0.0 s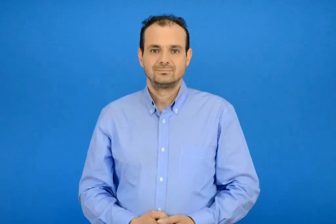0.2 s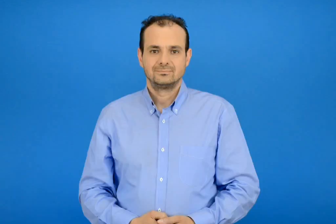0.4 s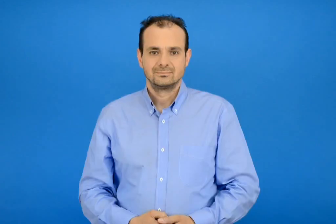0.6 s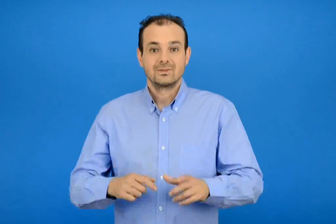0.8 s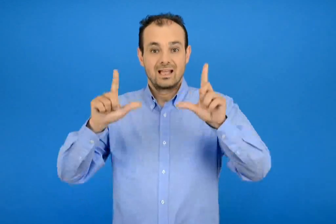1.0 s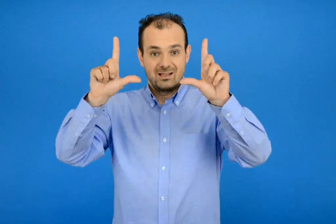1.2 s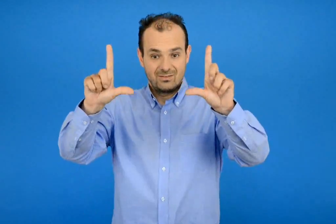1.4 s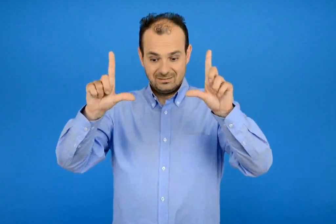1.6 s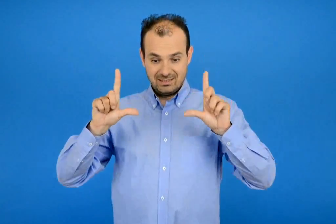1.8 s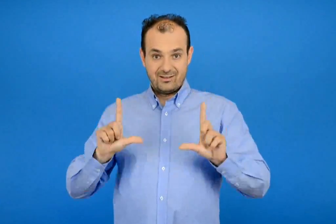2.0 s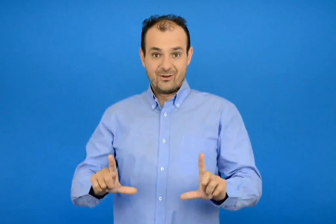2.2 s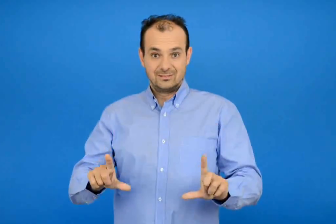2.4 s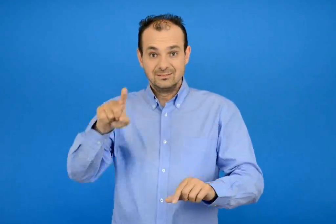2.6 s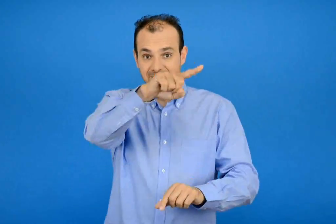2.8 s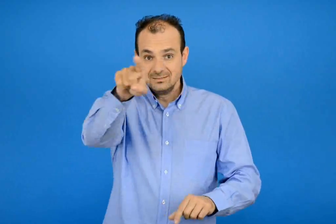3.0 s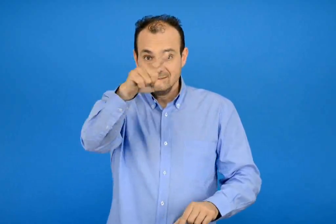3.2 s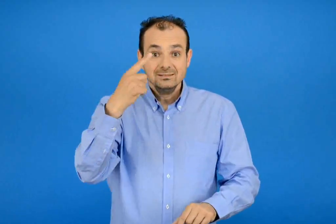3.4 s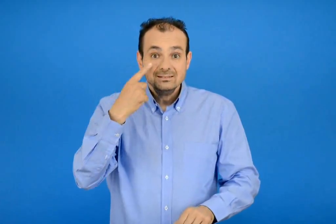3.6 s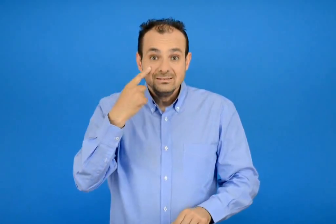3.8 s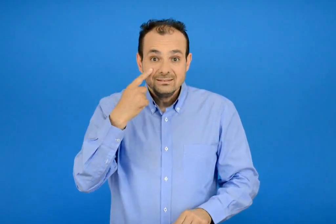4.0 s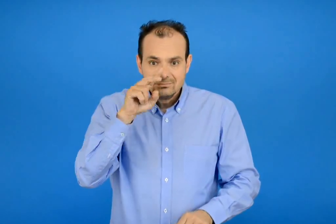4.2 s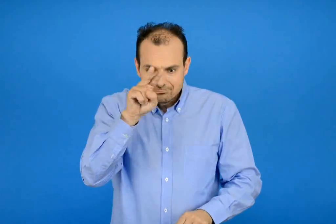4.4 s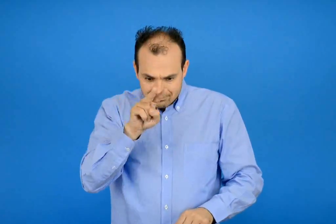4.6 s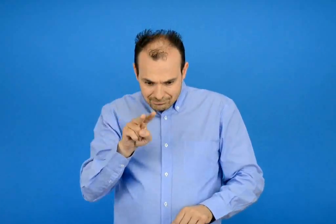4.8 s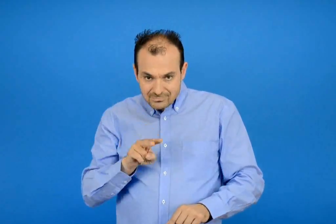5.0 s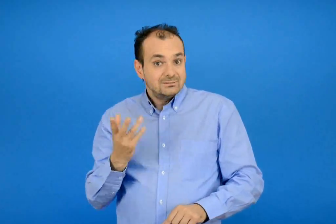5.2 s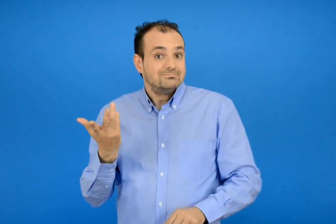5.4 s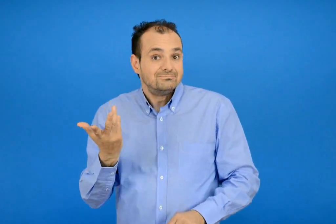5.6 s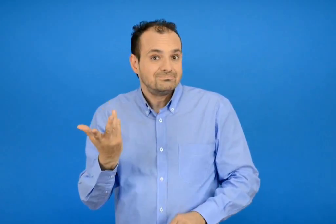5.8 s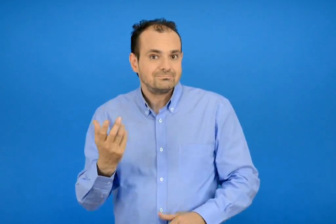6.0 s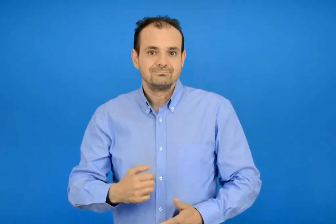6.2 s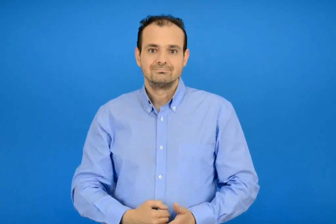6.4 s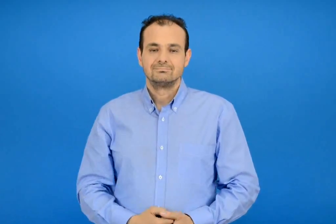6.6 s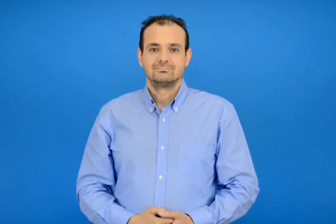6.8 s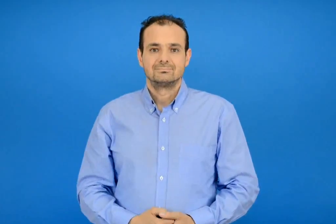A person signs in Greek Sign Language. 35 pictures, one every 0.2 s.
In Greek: τι παρατηρείτε στις παρακάτω εικόνες ;
